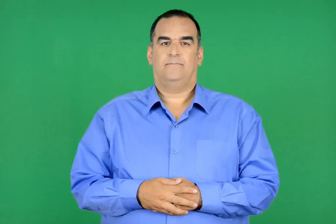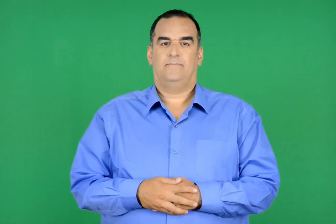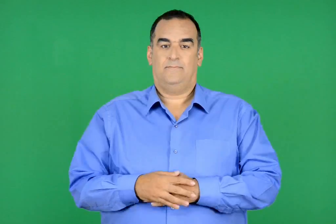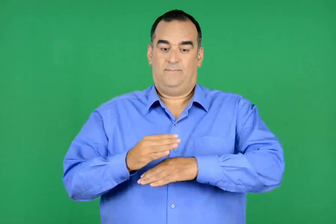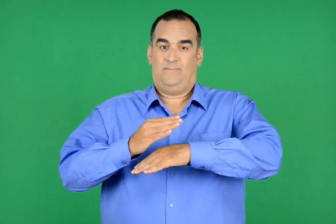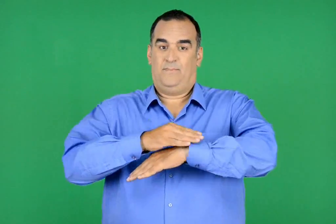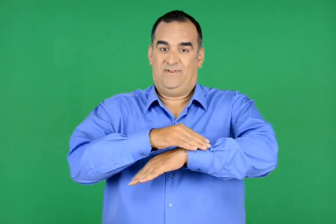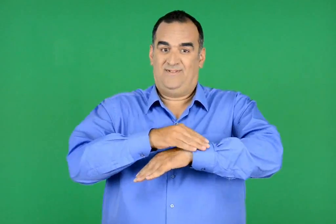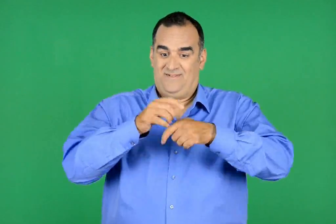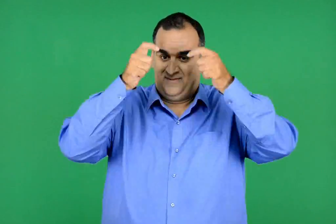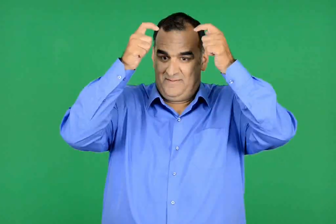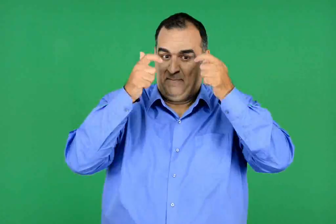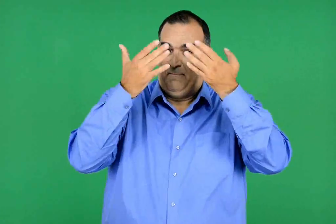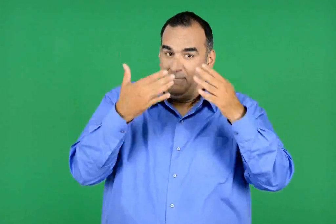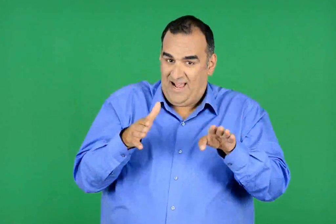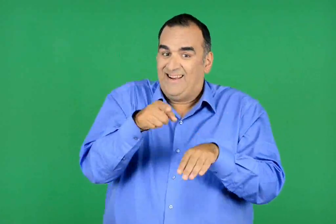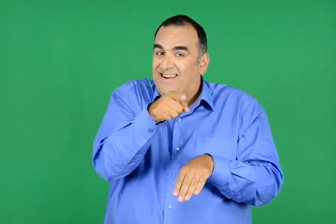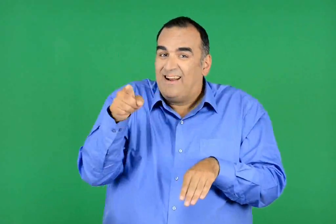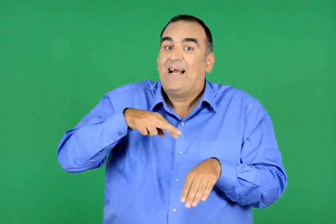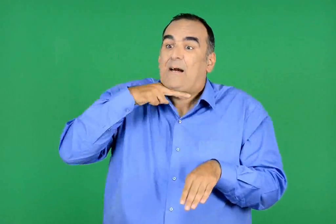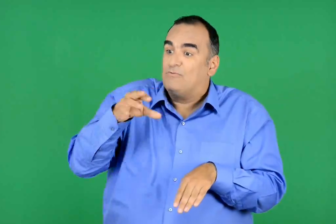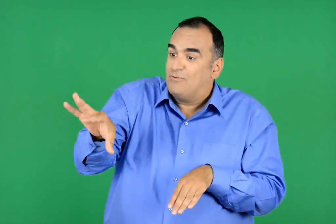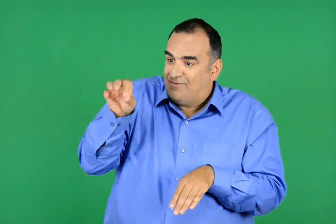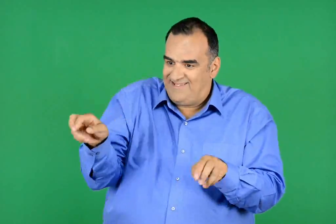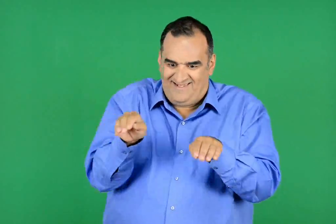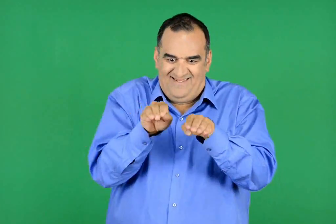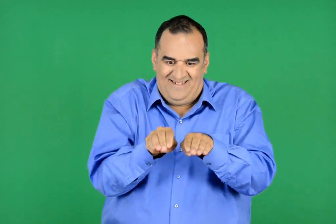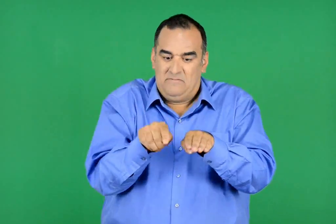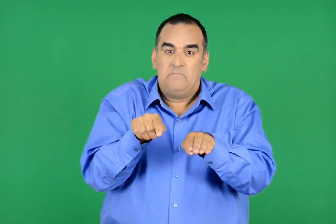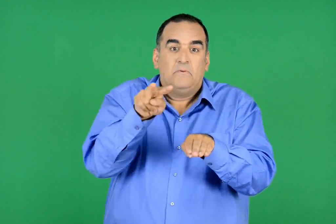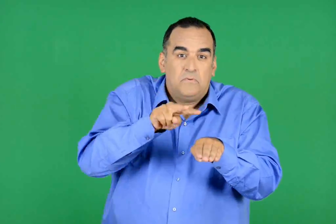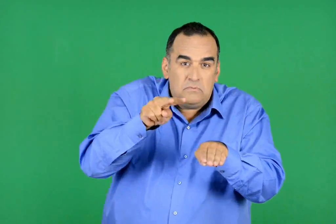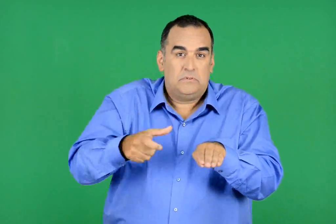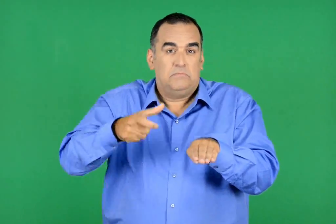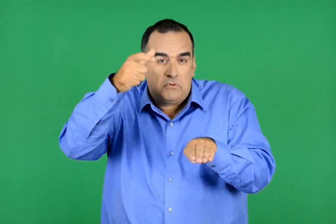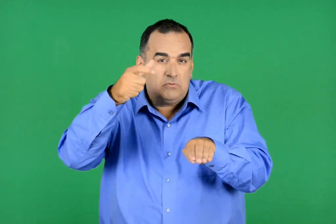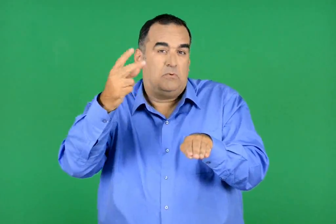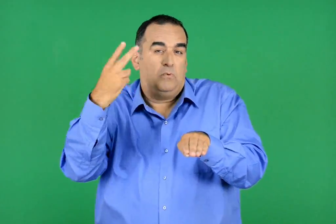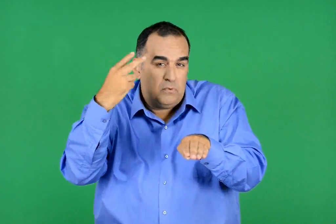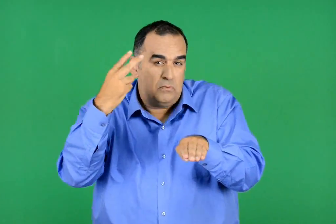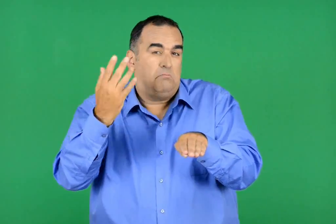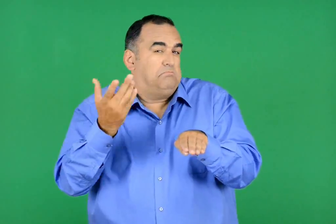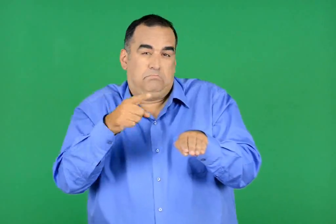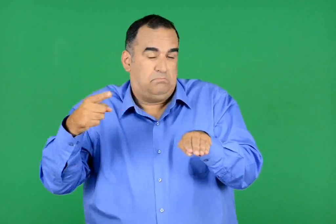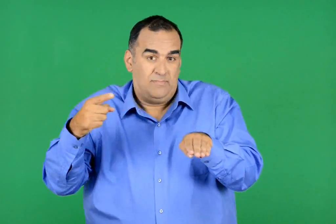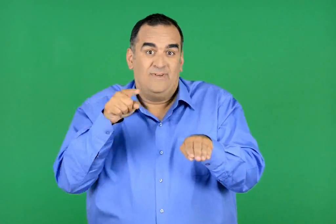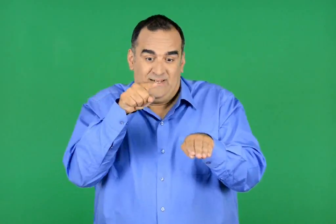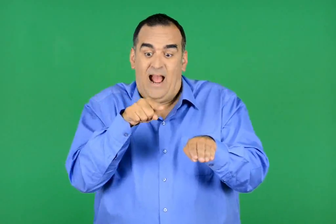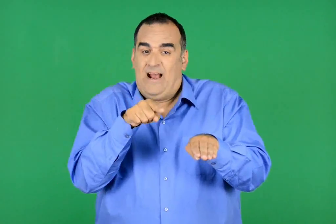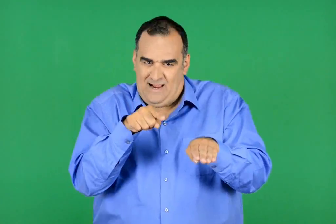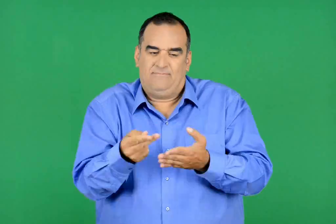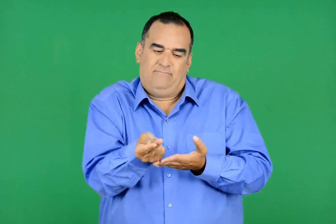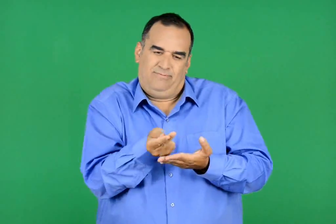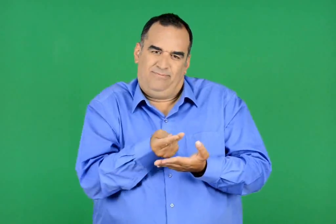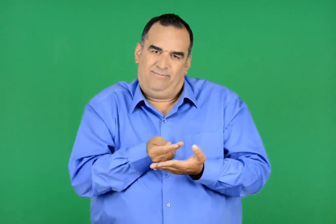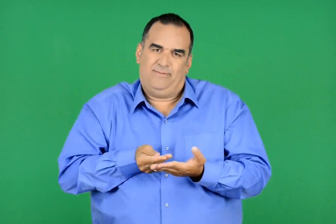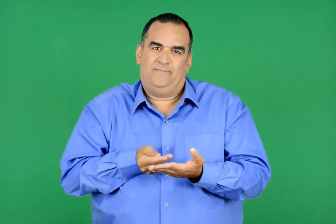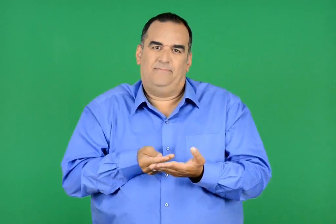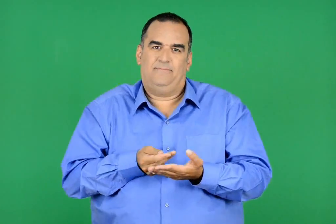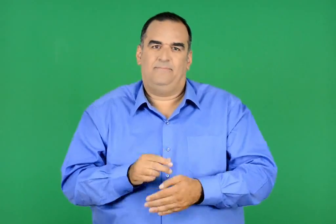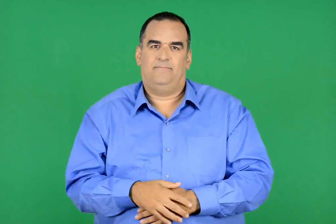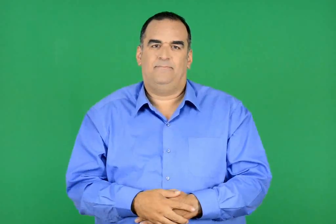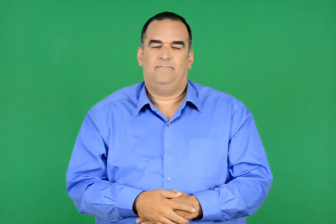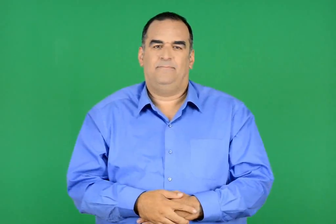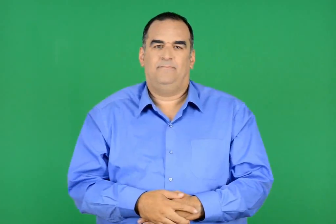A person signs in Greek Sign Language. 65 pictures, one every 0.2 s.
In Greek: ζωγραφίζουμε τον γάμο της ποντικίνας με τον γαμπρό που έχουμε διαλέξει για αυτήν
